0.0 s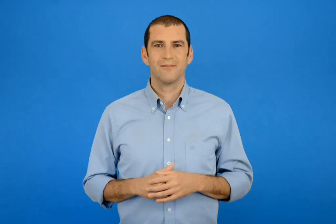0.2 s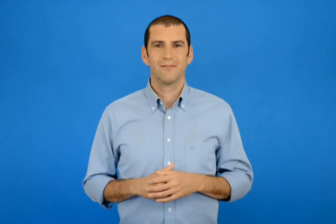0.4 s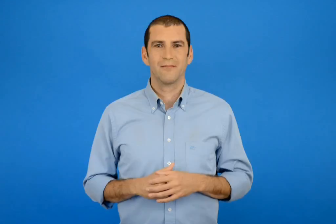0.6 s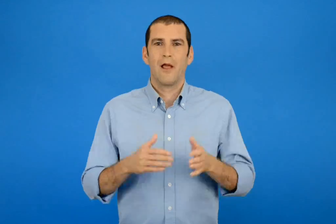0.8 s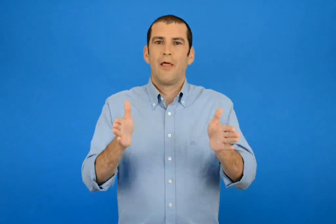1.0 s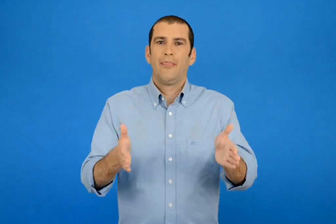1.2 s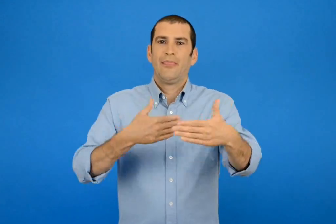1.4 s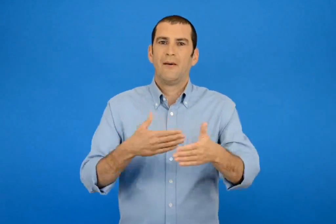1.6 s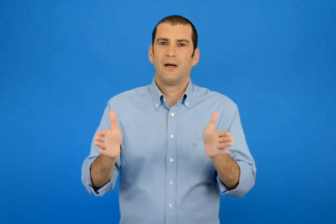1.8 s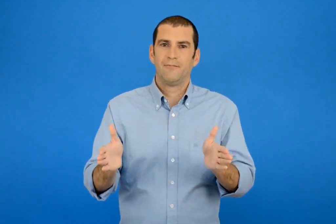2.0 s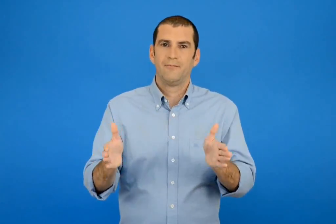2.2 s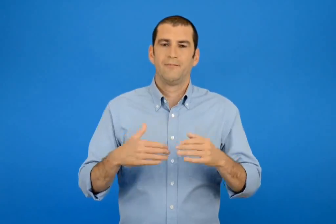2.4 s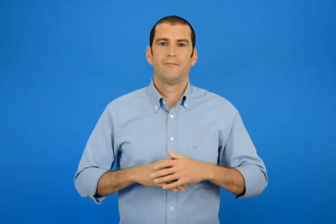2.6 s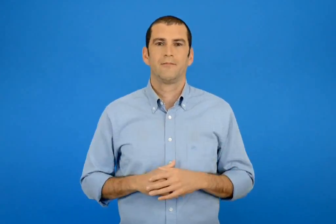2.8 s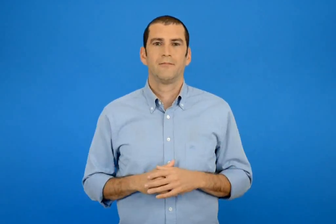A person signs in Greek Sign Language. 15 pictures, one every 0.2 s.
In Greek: δέμα
